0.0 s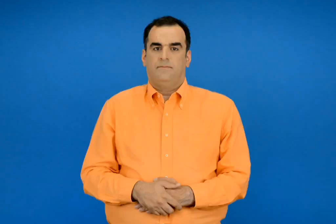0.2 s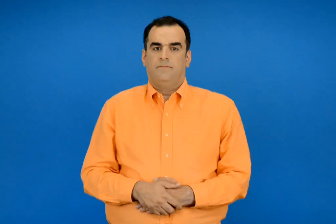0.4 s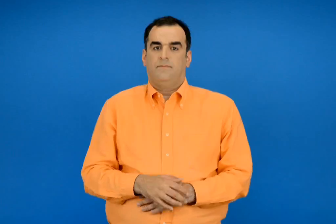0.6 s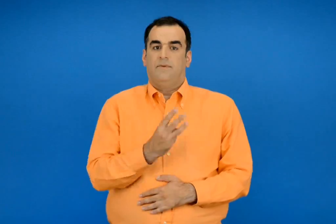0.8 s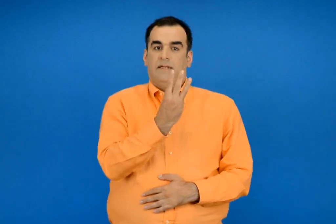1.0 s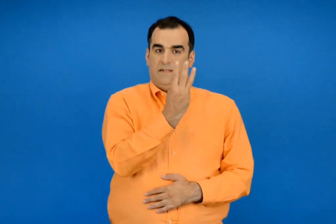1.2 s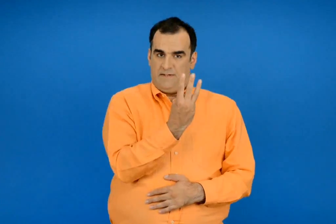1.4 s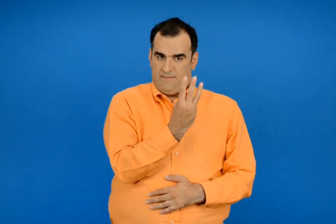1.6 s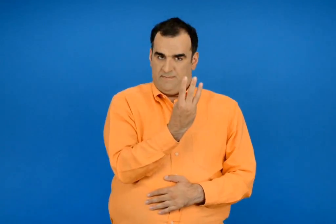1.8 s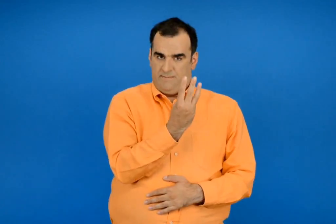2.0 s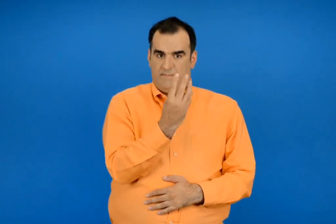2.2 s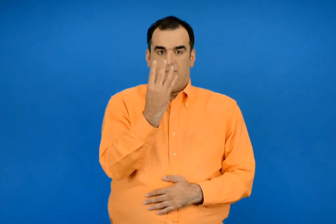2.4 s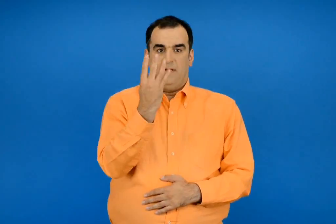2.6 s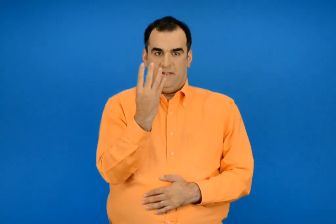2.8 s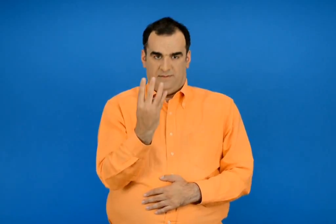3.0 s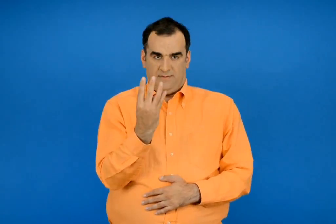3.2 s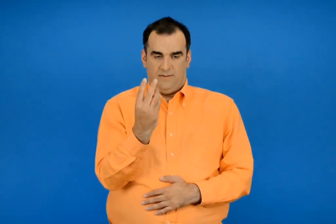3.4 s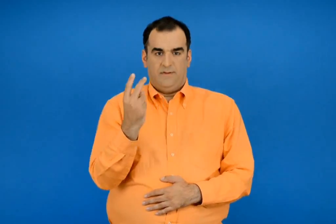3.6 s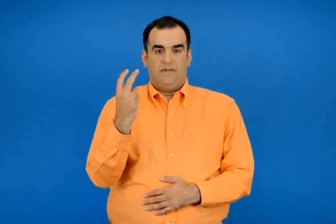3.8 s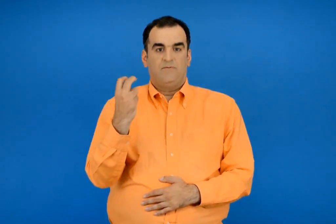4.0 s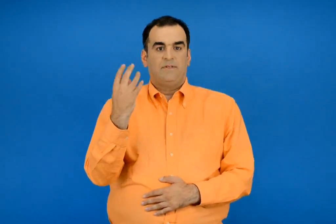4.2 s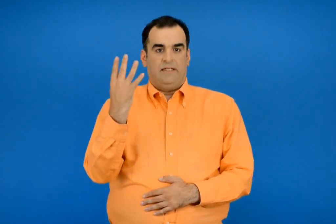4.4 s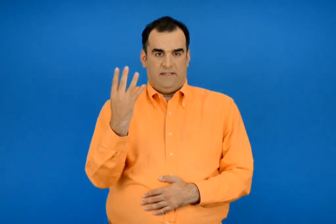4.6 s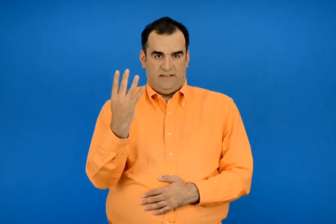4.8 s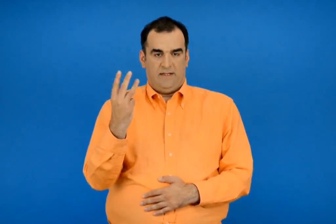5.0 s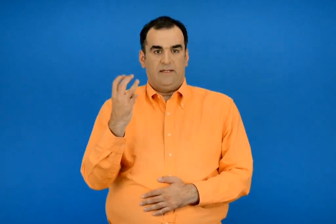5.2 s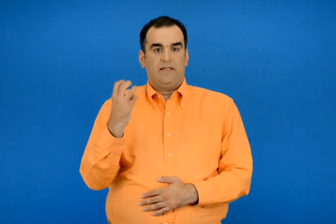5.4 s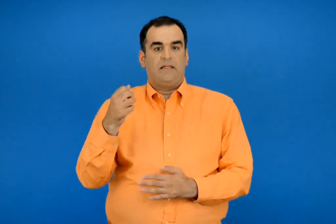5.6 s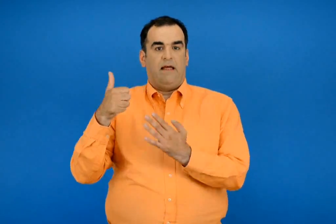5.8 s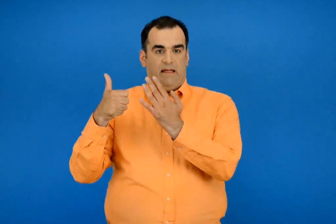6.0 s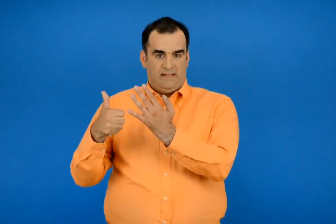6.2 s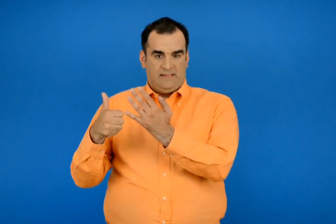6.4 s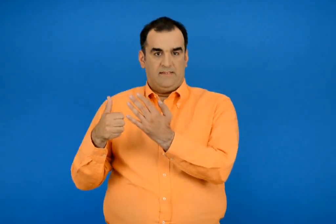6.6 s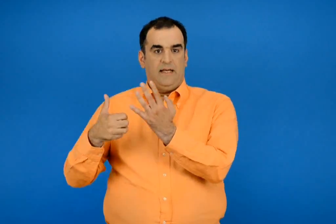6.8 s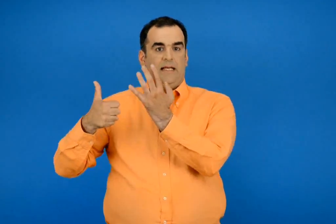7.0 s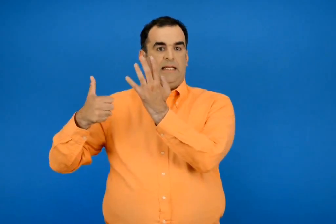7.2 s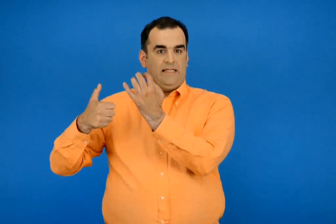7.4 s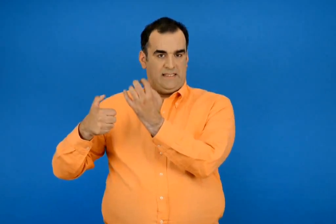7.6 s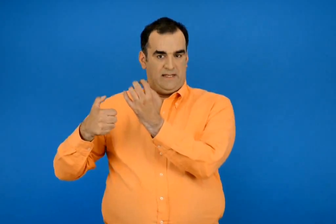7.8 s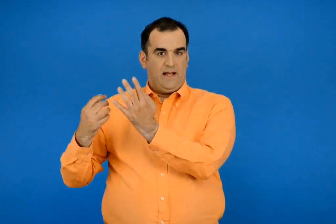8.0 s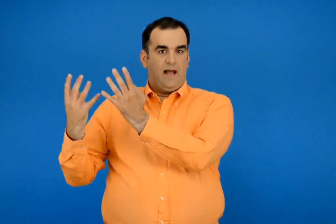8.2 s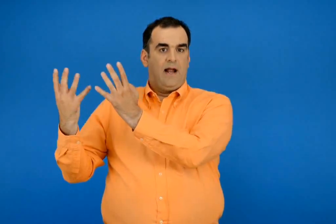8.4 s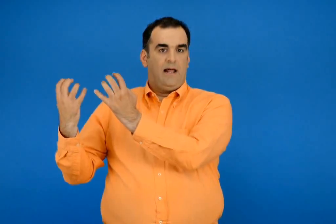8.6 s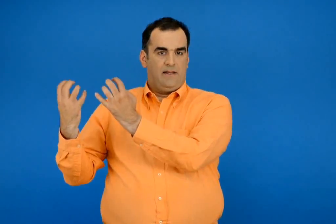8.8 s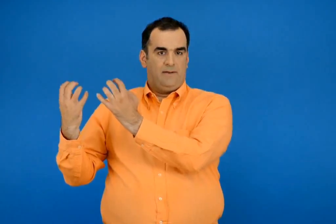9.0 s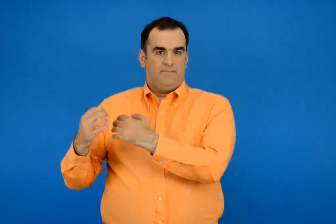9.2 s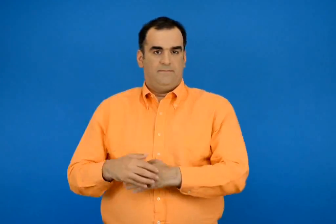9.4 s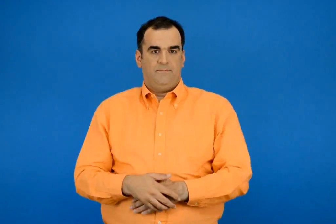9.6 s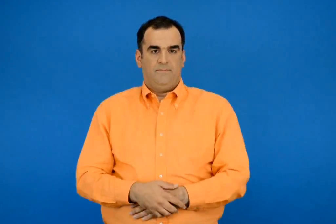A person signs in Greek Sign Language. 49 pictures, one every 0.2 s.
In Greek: 3 4 24 36 60 90
